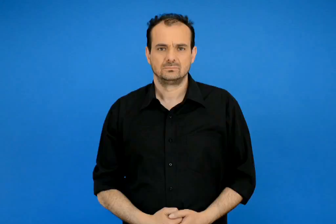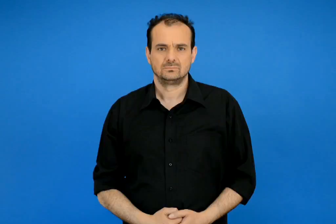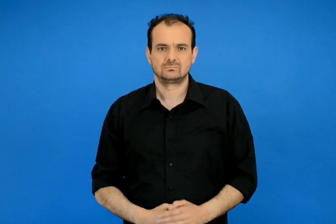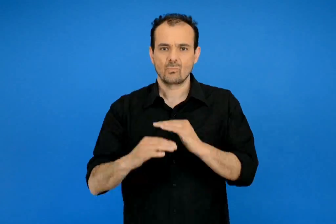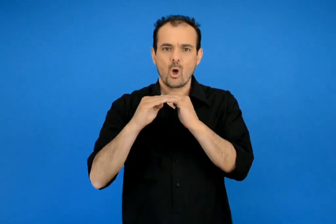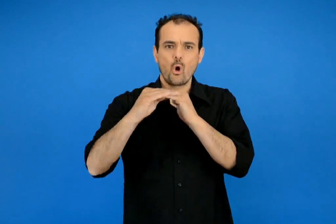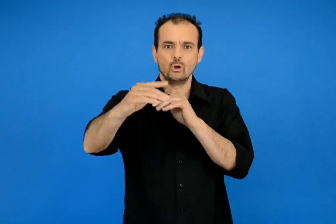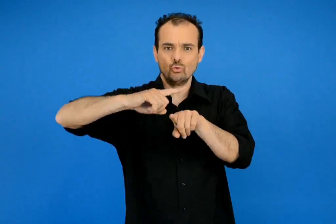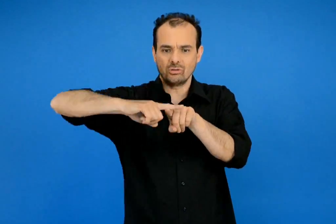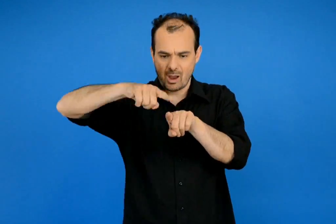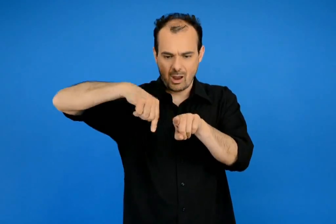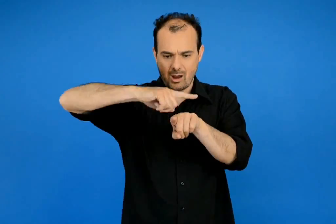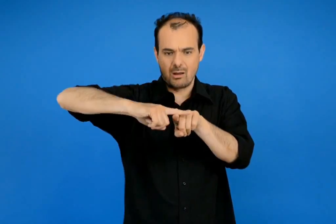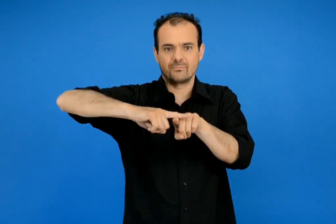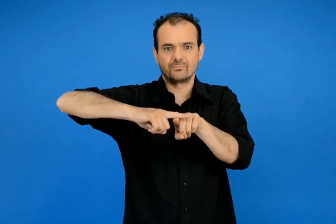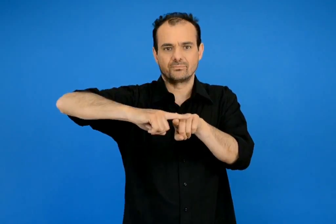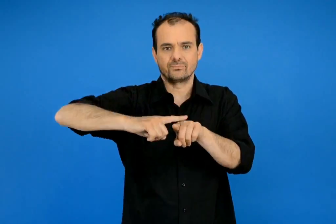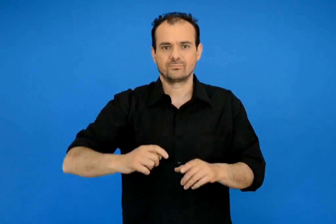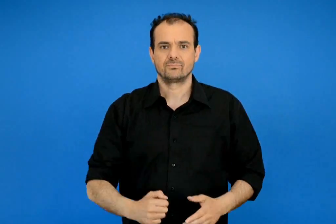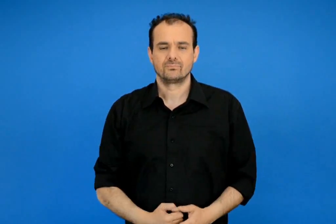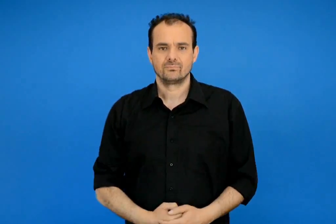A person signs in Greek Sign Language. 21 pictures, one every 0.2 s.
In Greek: ορίζοντας
